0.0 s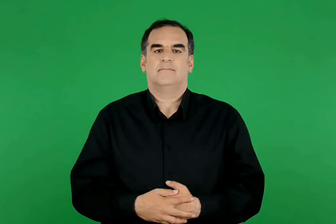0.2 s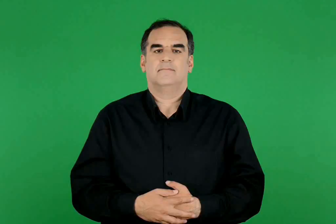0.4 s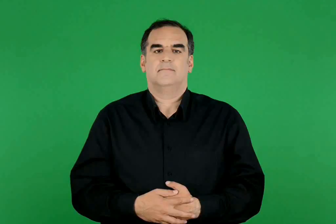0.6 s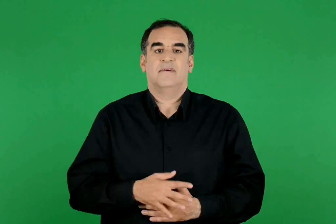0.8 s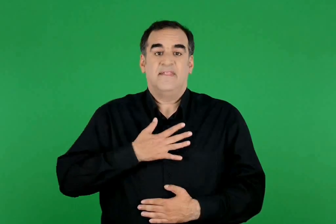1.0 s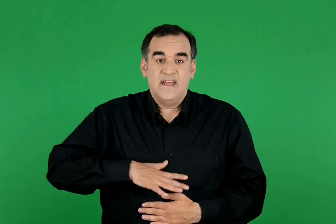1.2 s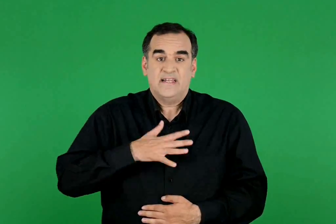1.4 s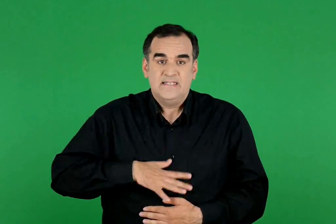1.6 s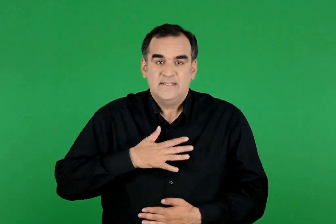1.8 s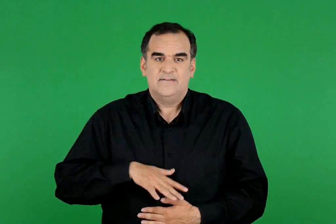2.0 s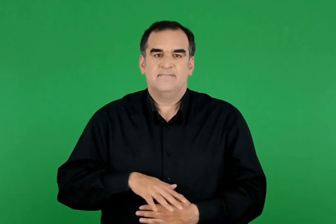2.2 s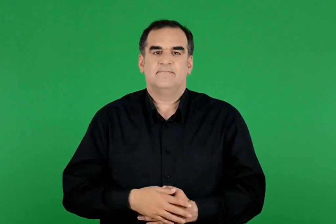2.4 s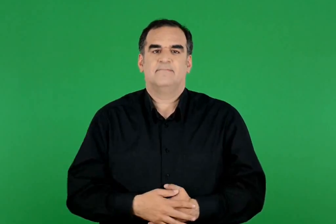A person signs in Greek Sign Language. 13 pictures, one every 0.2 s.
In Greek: θέληση
